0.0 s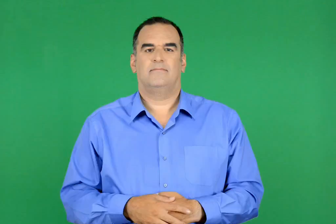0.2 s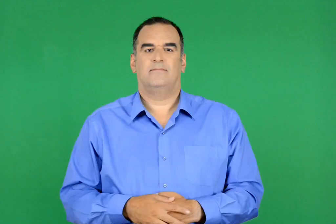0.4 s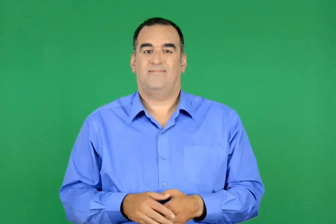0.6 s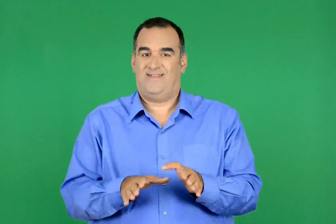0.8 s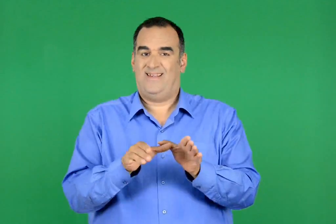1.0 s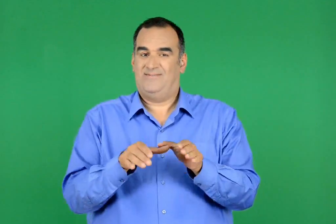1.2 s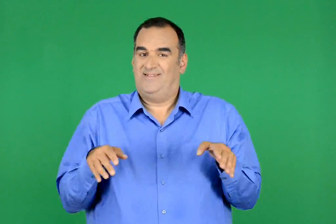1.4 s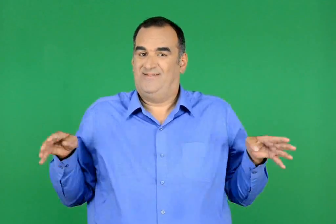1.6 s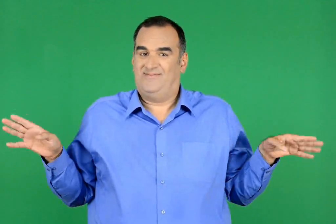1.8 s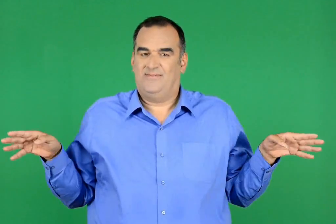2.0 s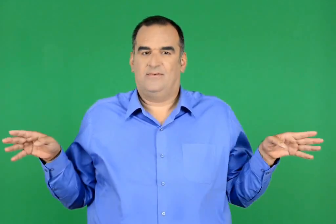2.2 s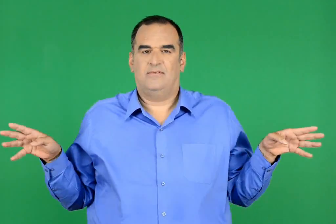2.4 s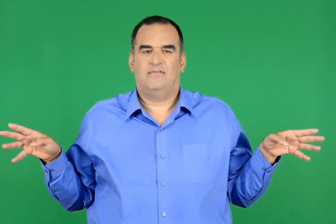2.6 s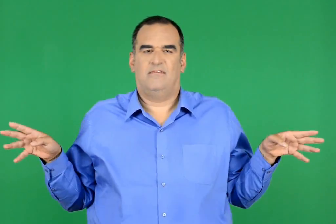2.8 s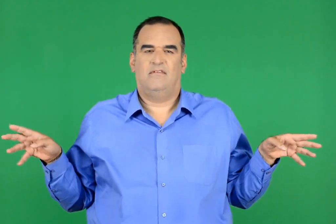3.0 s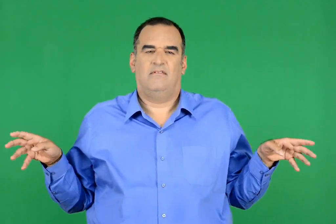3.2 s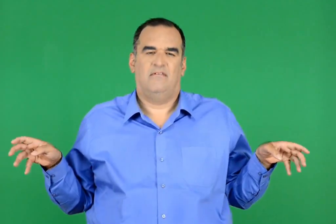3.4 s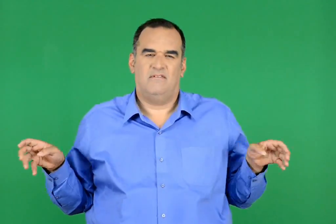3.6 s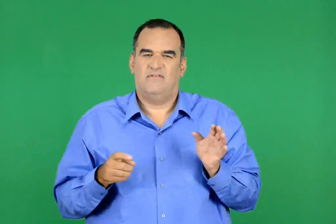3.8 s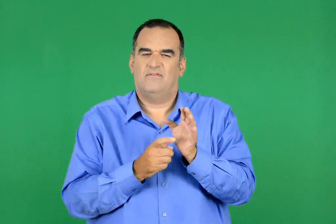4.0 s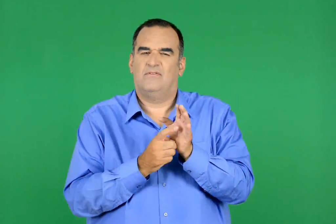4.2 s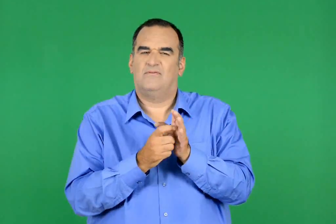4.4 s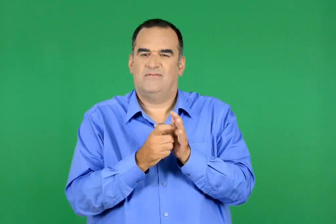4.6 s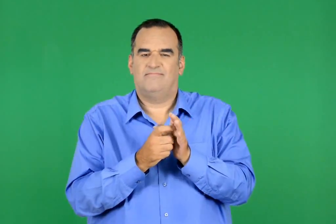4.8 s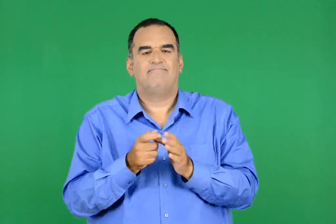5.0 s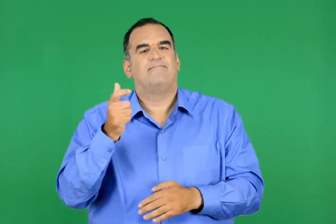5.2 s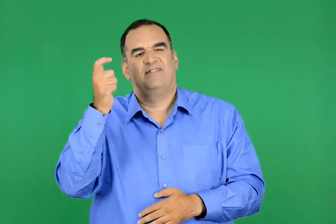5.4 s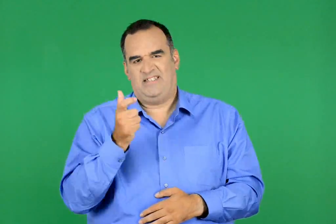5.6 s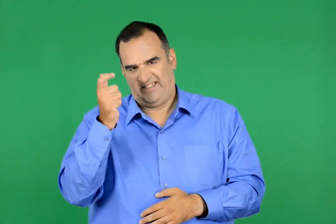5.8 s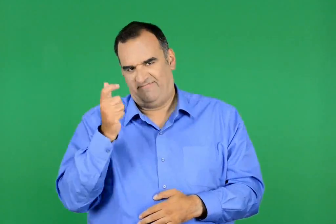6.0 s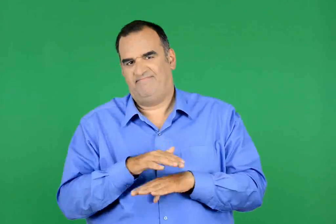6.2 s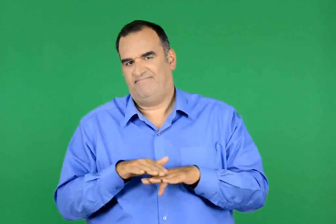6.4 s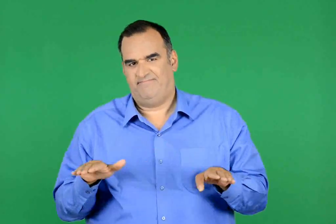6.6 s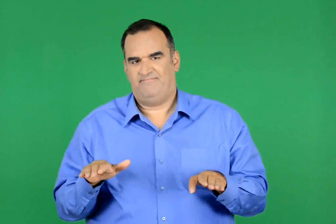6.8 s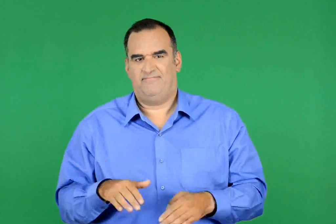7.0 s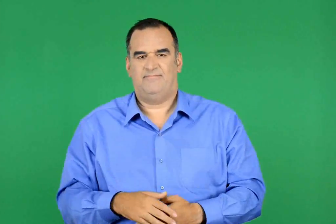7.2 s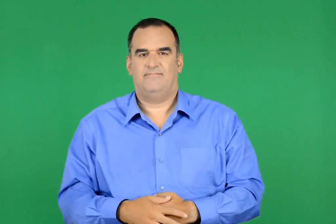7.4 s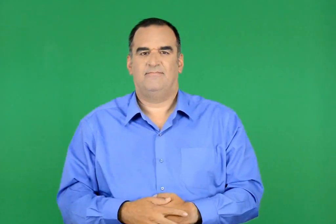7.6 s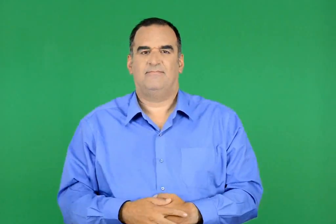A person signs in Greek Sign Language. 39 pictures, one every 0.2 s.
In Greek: τα φτερά του σκούριασαν σιγά σιγά. βγήκε στη σύνταξη
